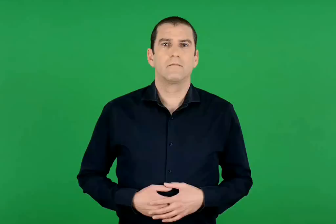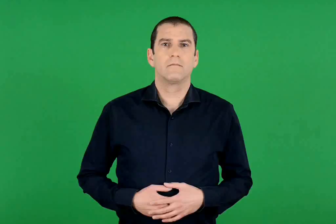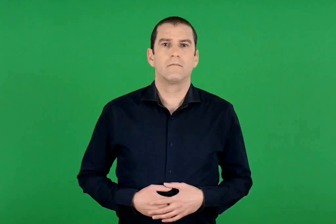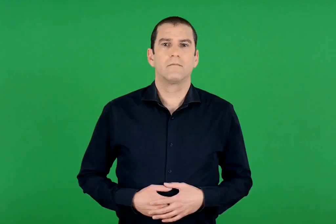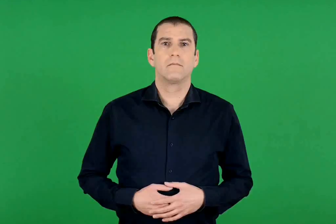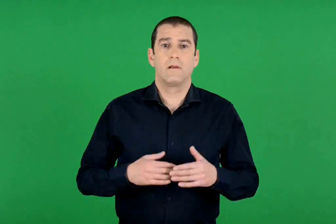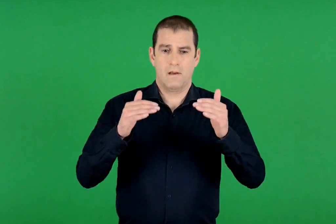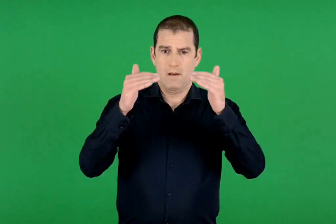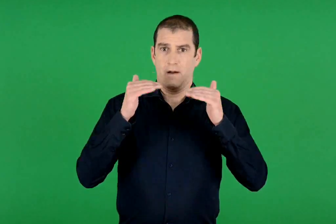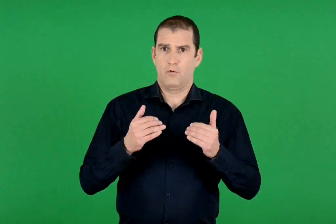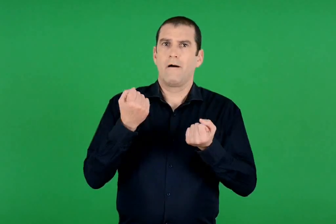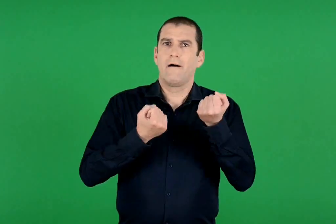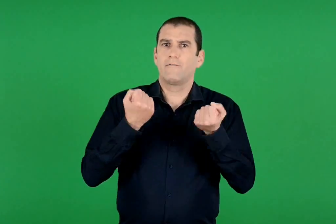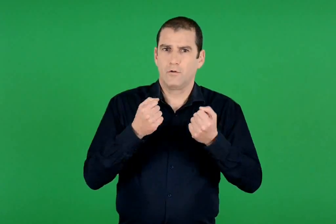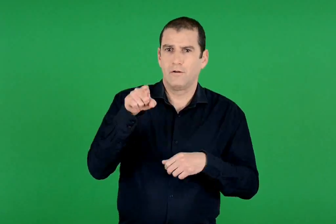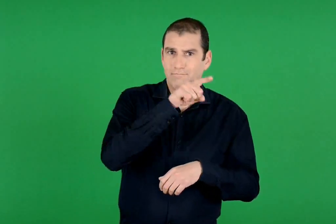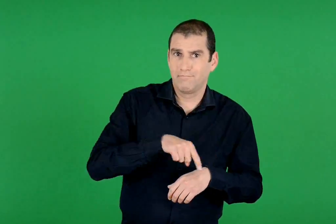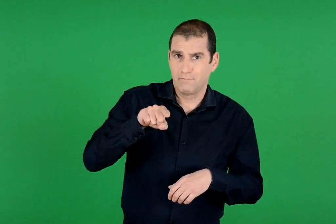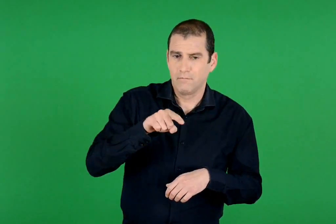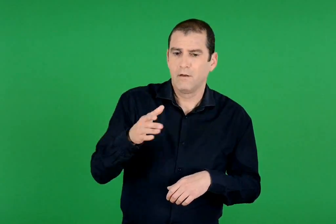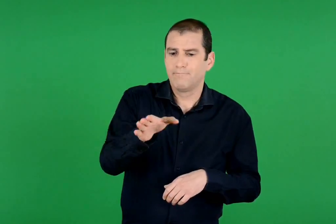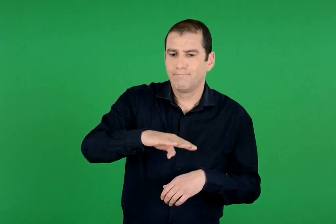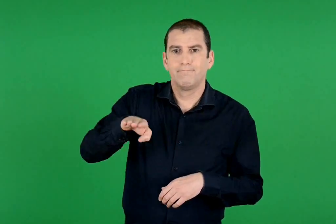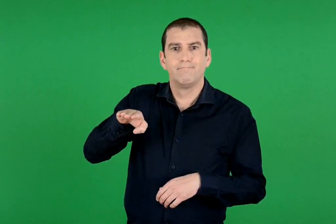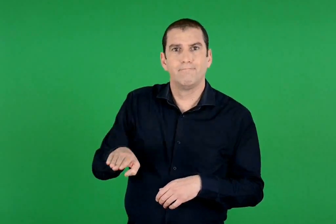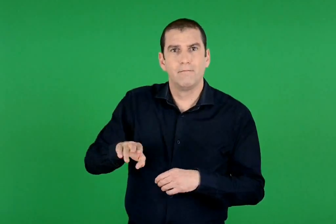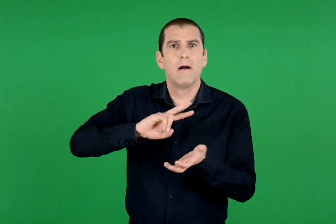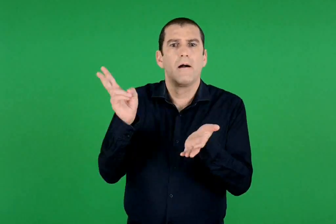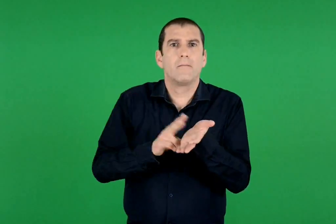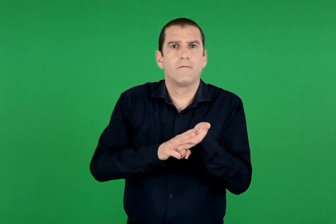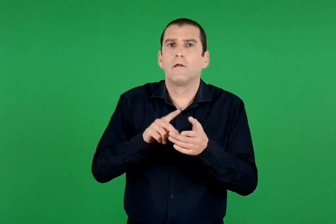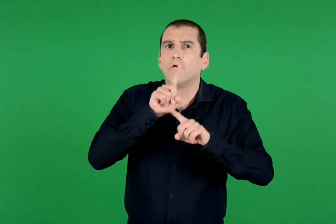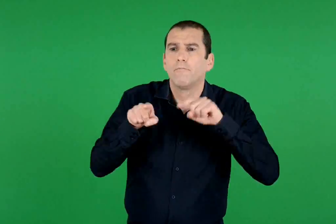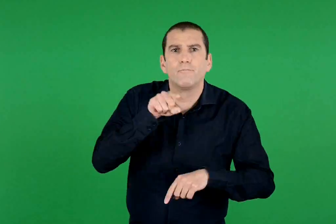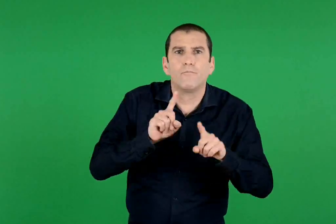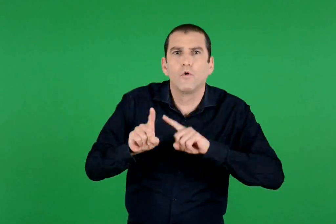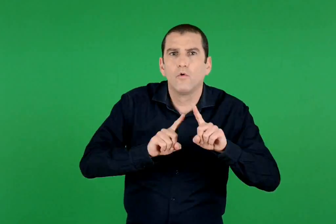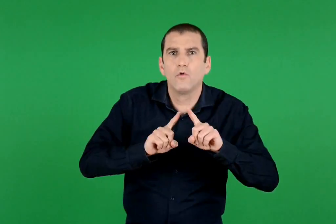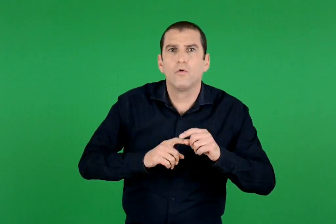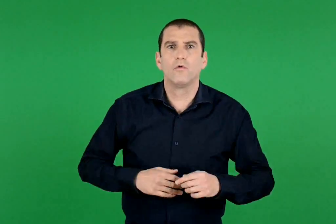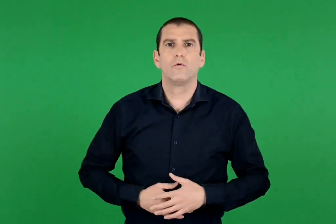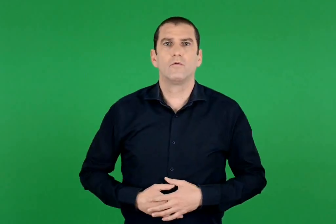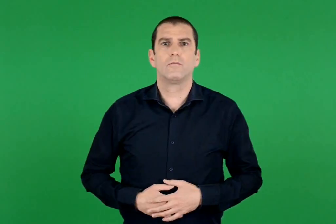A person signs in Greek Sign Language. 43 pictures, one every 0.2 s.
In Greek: ποιο από τα παρακάτω αυτοκίνητα απαγορεύεται να σταθμεύσει ;
